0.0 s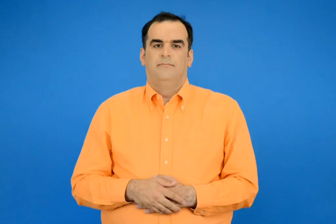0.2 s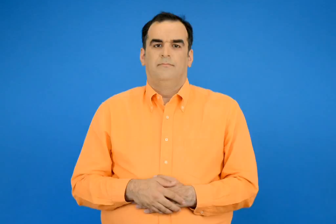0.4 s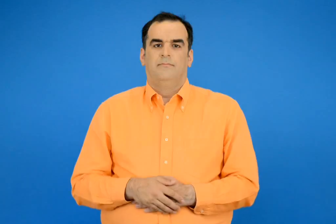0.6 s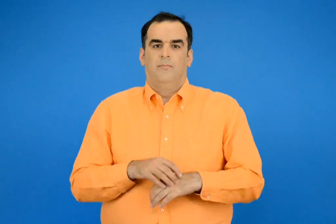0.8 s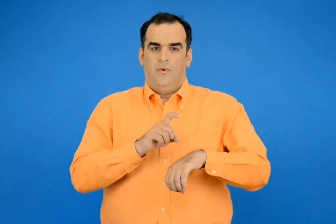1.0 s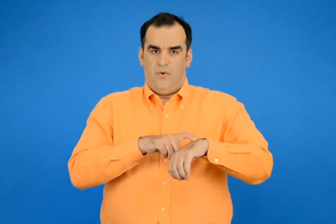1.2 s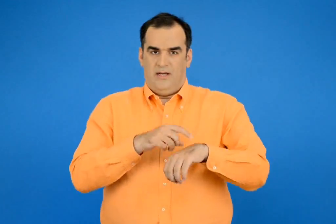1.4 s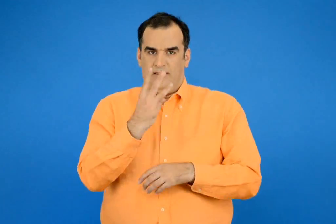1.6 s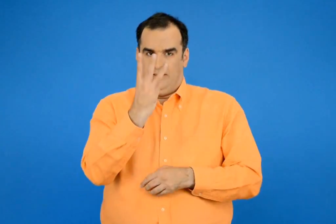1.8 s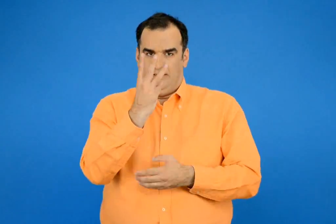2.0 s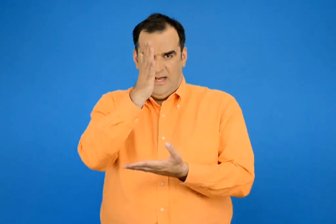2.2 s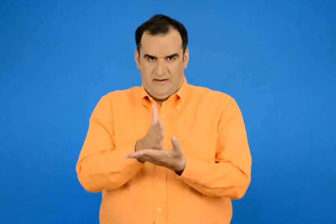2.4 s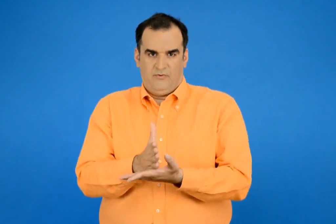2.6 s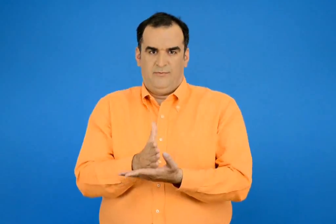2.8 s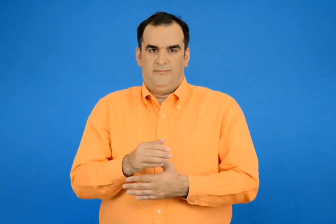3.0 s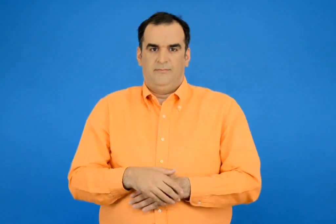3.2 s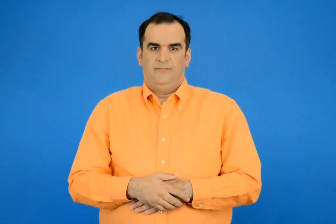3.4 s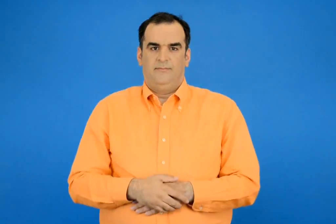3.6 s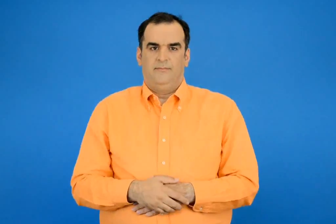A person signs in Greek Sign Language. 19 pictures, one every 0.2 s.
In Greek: 3 η ωρά ακριβώς
